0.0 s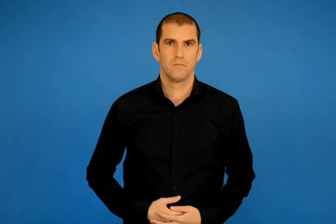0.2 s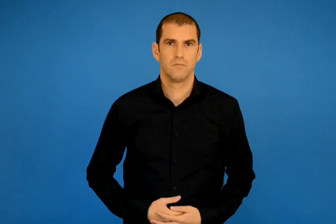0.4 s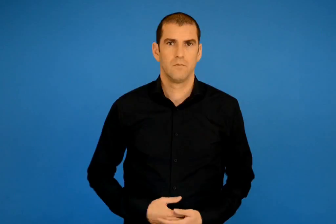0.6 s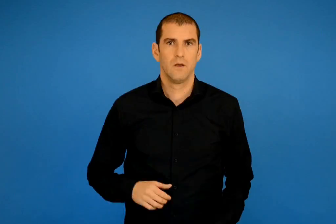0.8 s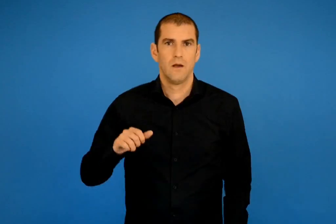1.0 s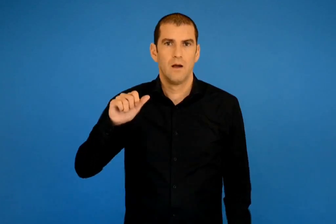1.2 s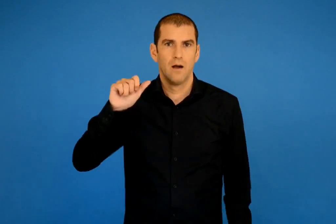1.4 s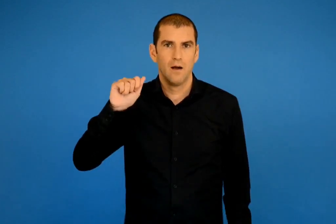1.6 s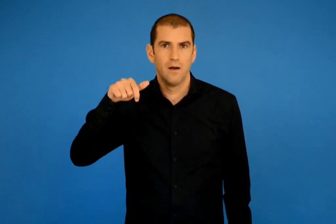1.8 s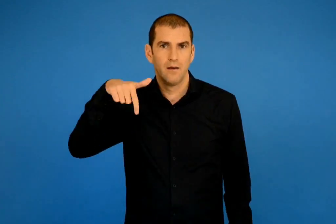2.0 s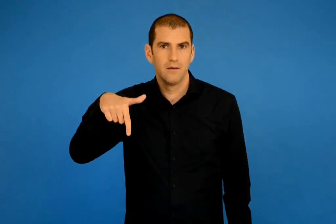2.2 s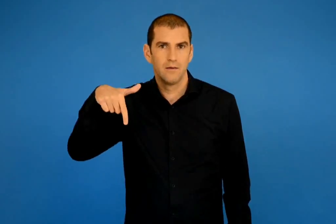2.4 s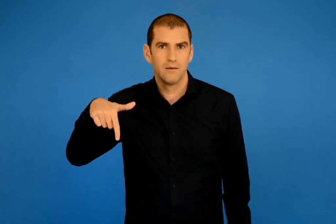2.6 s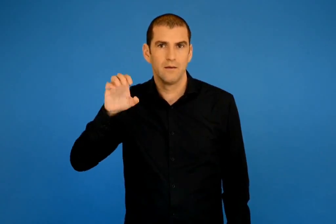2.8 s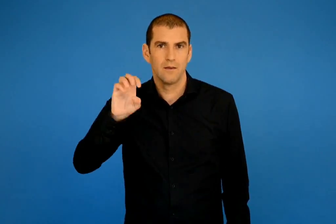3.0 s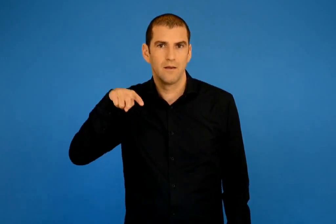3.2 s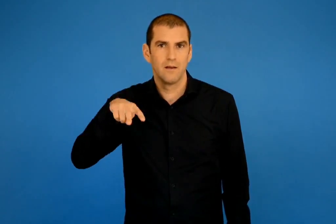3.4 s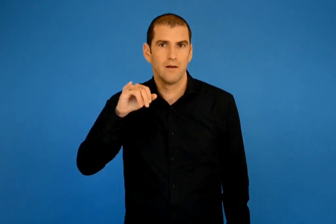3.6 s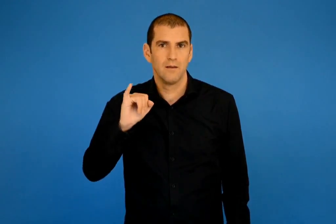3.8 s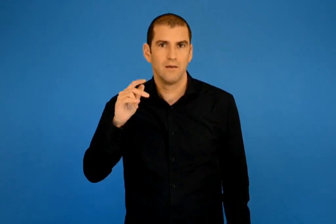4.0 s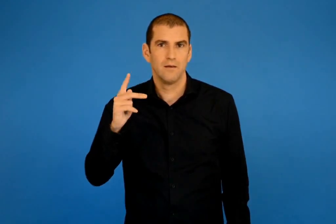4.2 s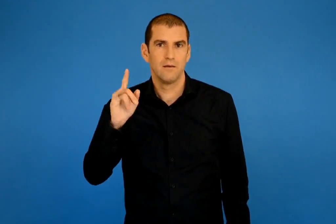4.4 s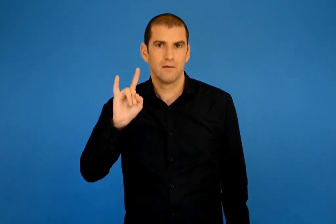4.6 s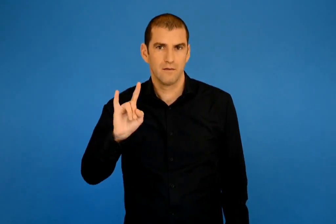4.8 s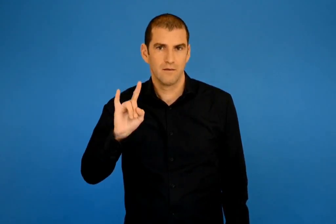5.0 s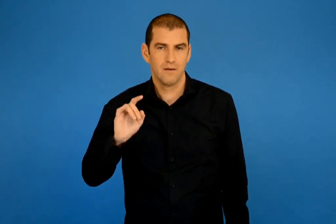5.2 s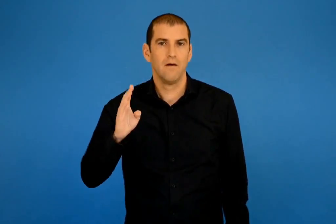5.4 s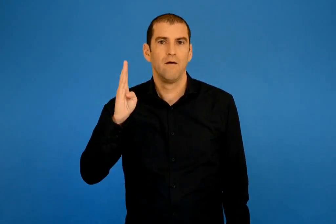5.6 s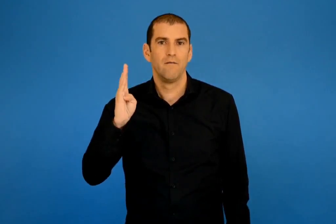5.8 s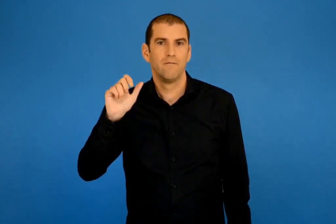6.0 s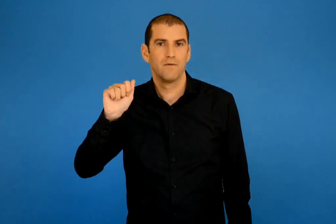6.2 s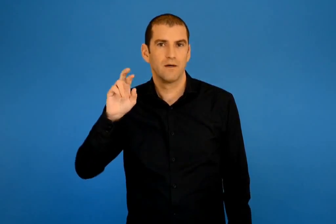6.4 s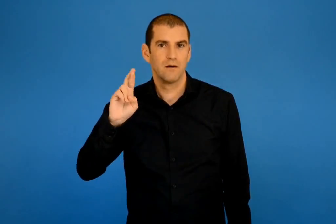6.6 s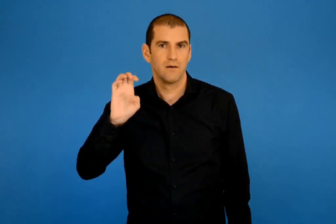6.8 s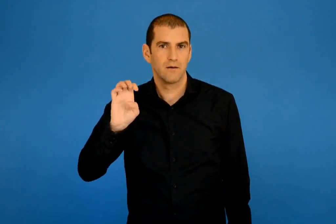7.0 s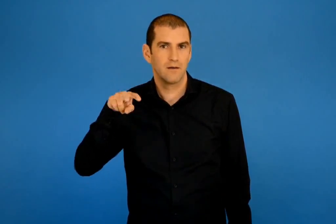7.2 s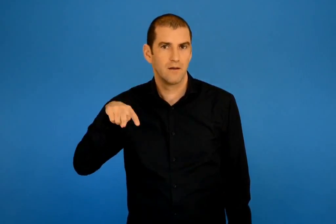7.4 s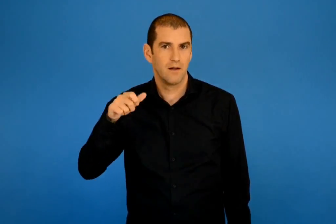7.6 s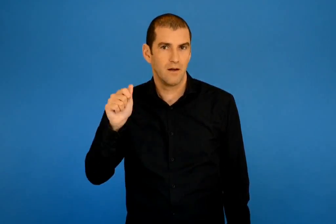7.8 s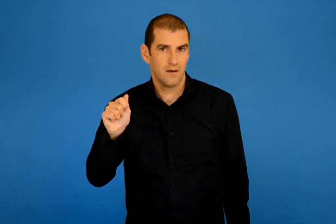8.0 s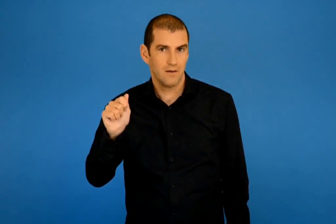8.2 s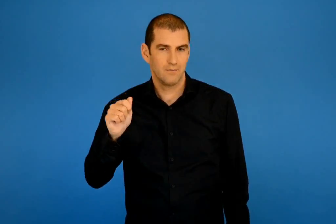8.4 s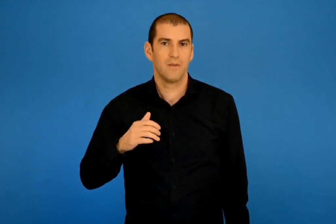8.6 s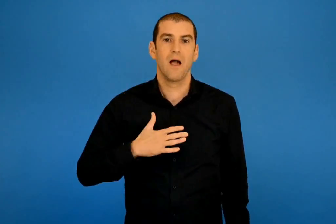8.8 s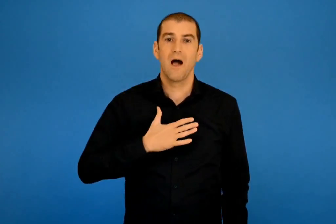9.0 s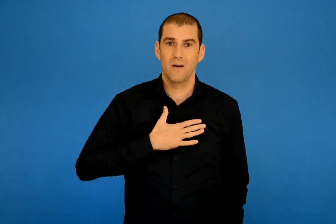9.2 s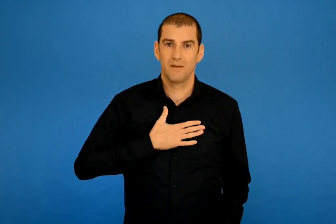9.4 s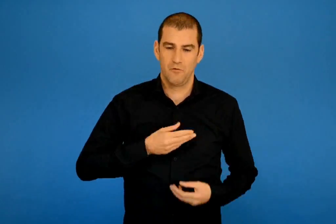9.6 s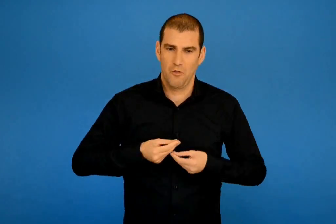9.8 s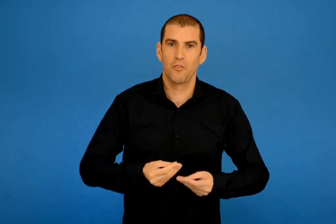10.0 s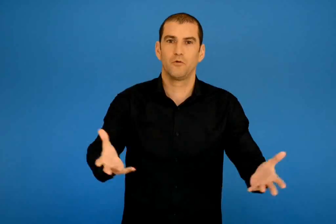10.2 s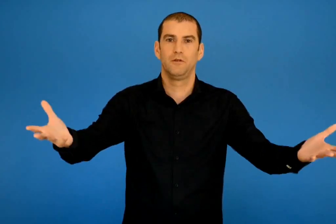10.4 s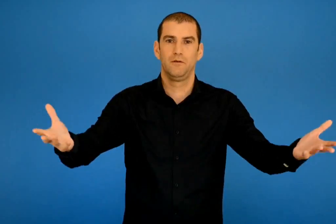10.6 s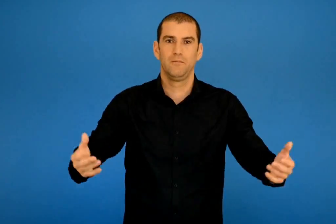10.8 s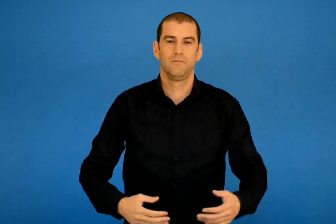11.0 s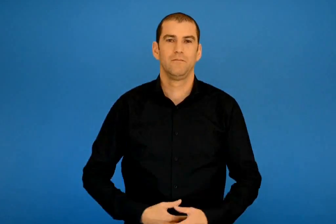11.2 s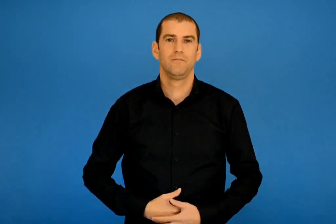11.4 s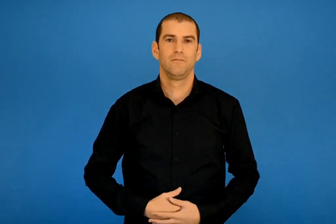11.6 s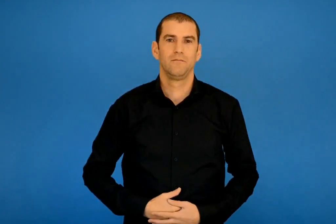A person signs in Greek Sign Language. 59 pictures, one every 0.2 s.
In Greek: αγγελική βαρελά δώσε την αγάπη
